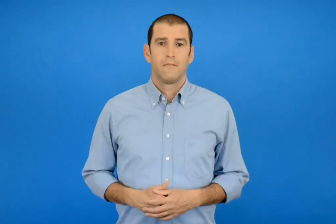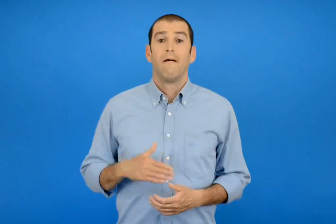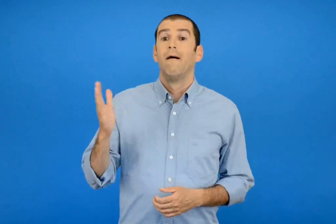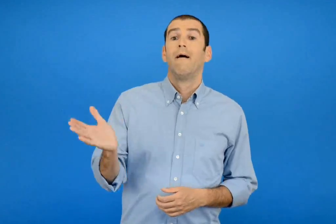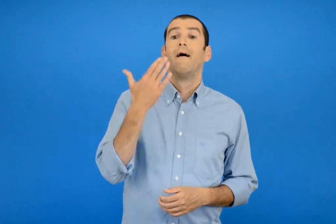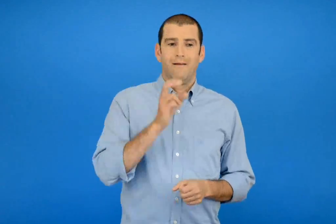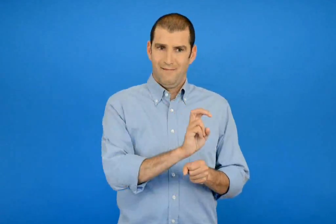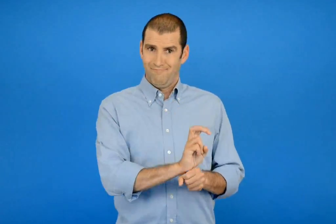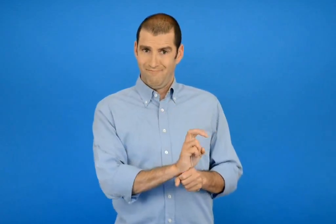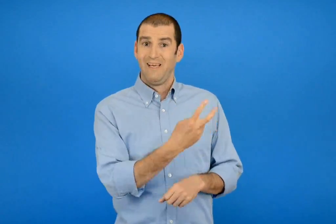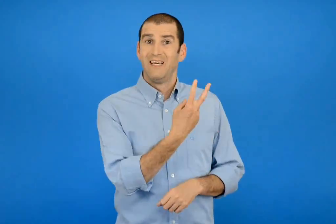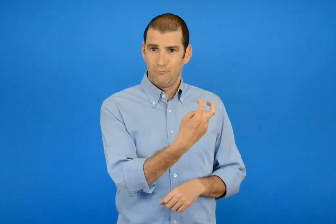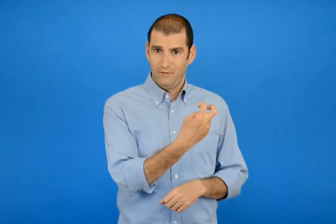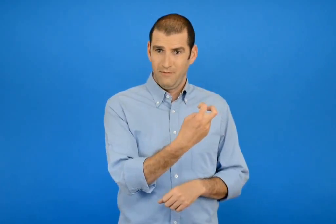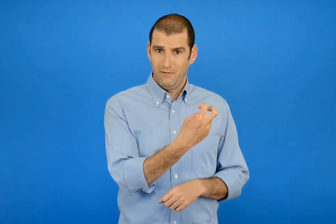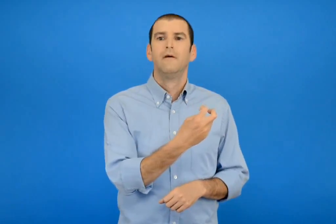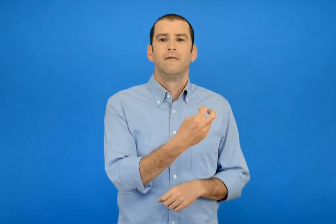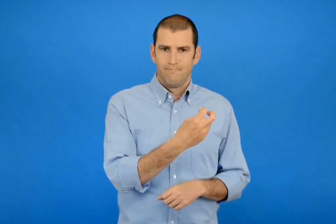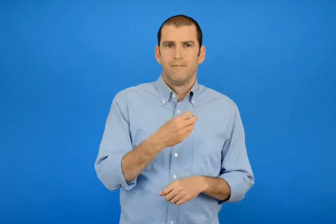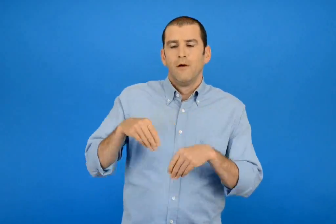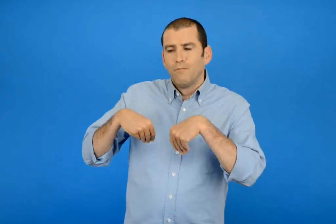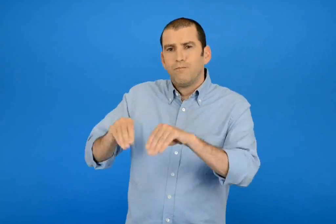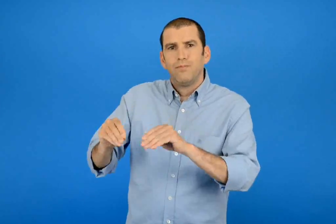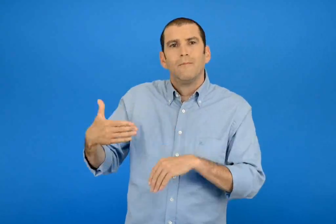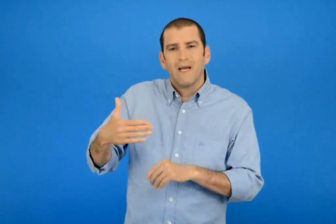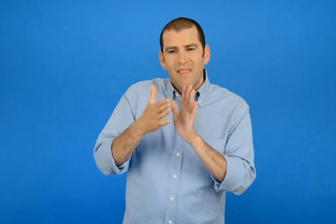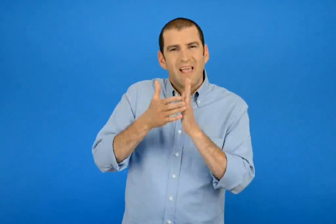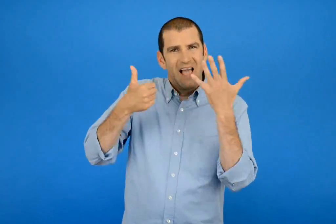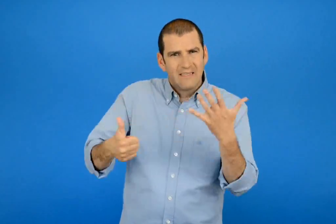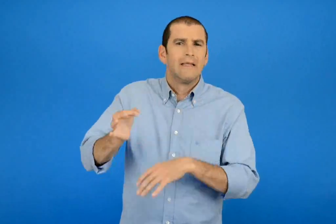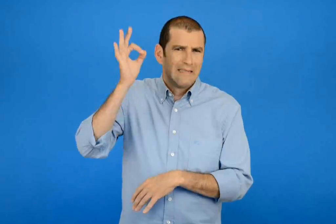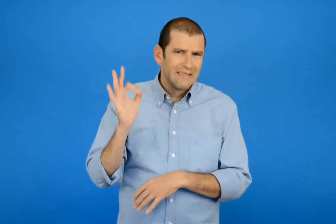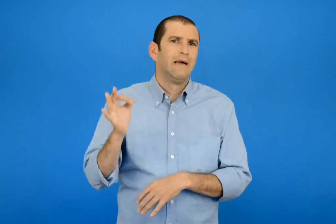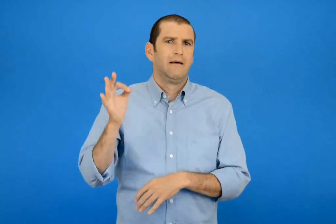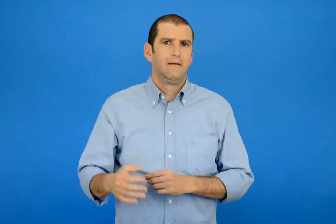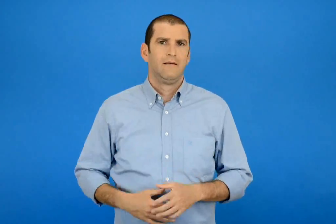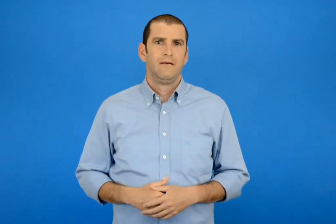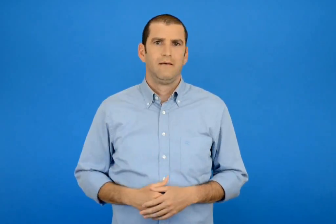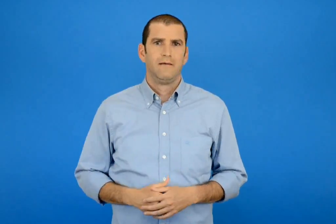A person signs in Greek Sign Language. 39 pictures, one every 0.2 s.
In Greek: αν είχαν μείνει 20 θα είχε πουλήσει 16 ψαράκια ακριβώς
